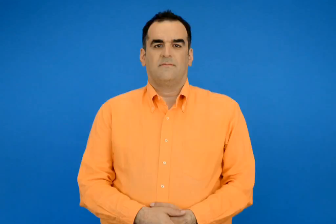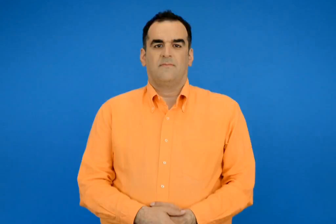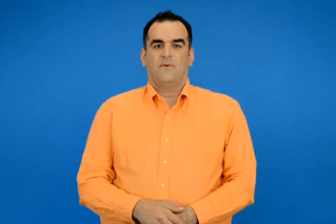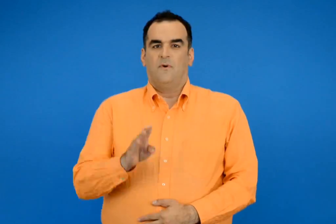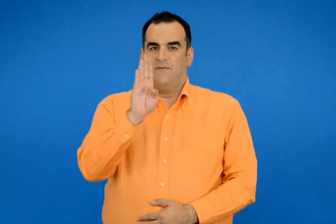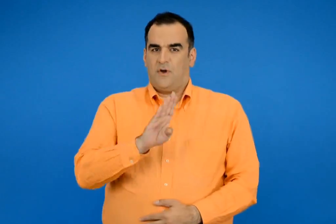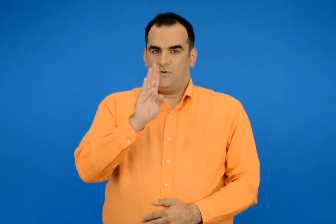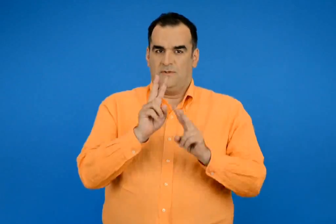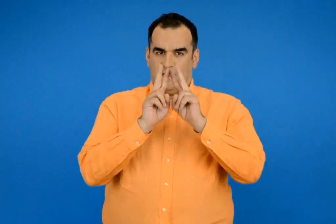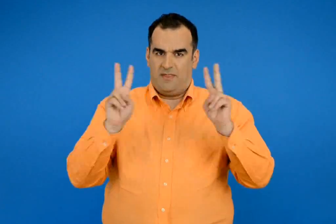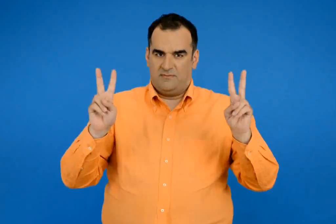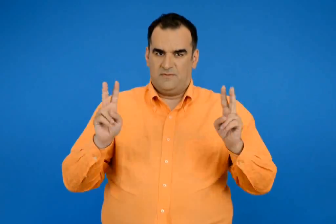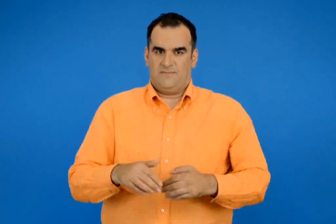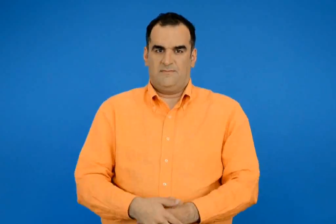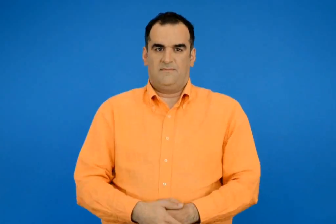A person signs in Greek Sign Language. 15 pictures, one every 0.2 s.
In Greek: βιολογικός καθαρισμός
